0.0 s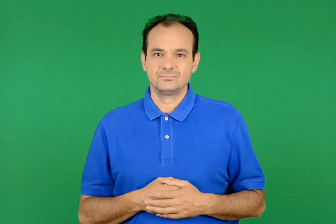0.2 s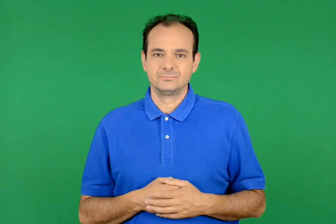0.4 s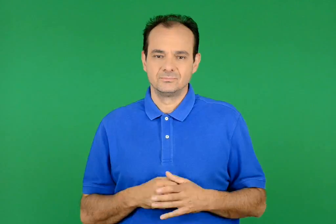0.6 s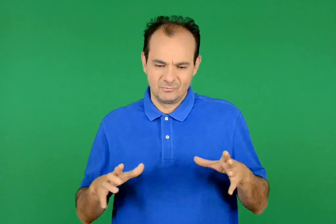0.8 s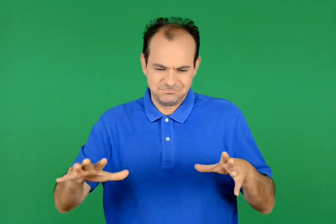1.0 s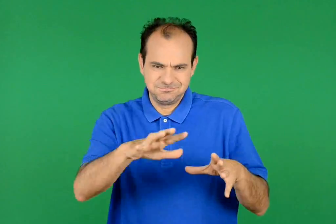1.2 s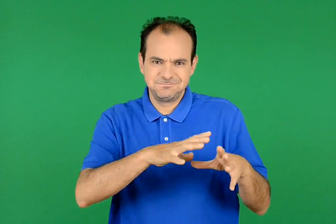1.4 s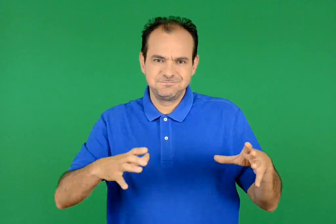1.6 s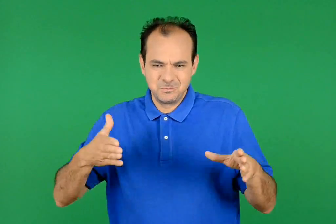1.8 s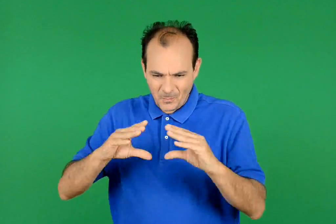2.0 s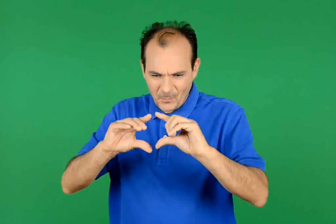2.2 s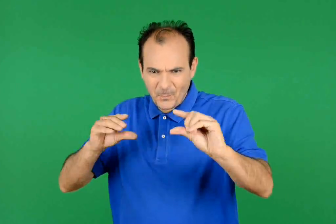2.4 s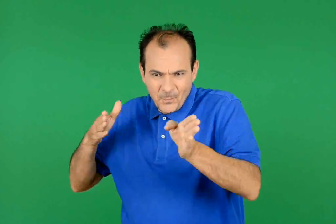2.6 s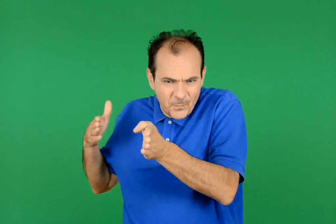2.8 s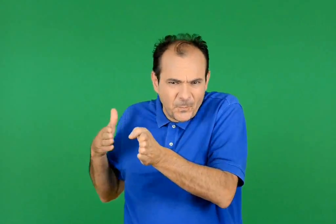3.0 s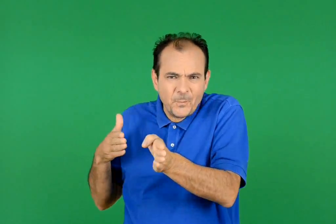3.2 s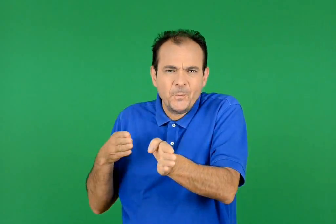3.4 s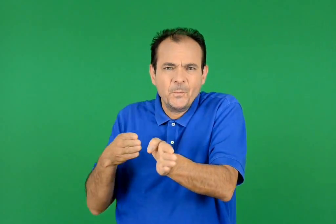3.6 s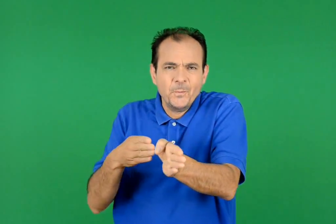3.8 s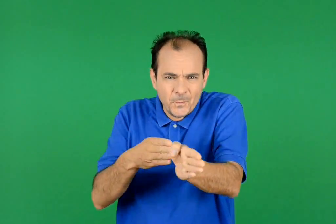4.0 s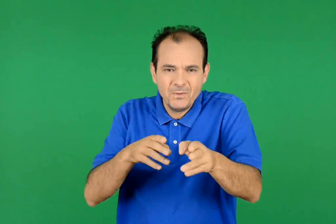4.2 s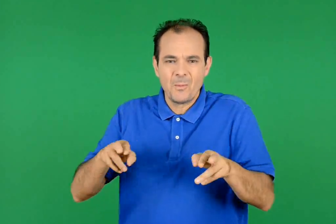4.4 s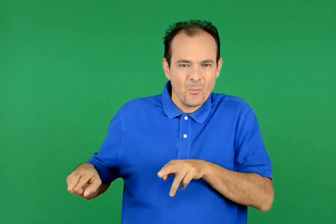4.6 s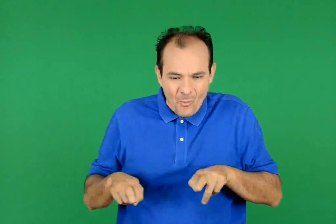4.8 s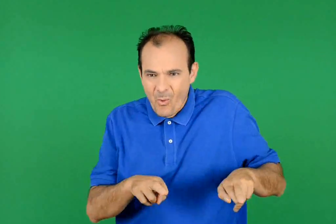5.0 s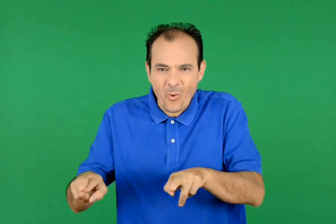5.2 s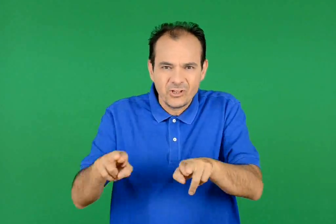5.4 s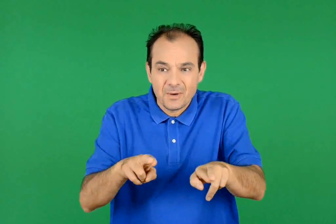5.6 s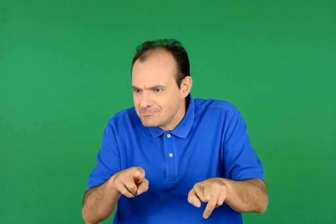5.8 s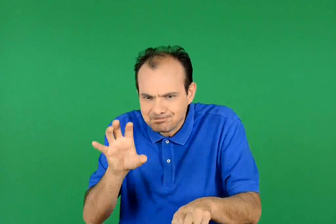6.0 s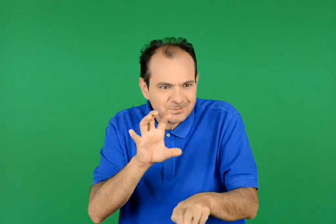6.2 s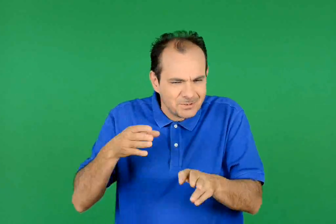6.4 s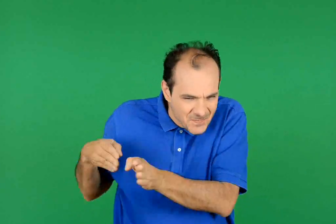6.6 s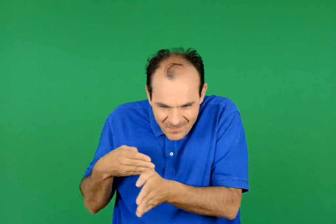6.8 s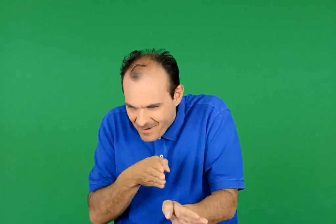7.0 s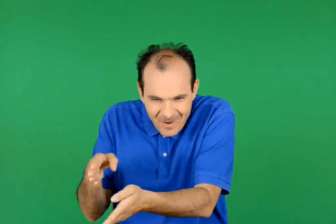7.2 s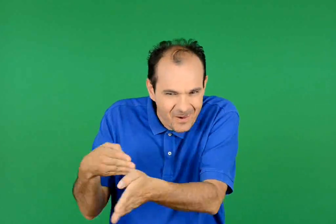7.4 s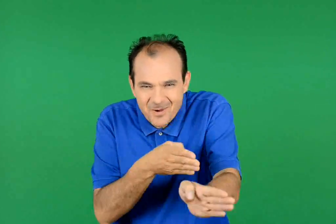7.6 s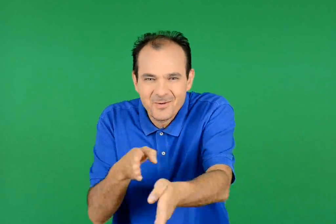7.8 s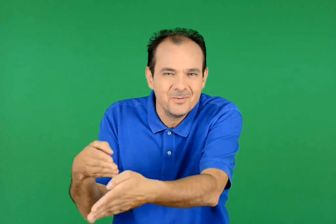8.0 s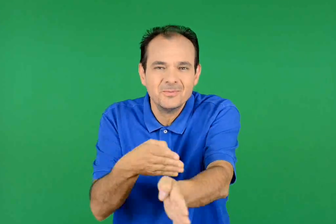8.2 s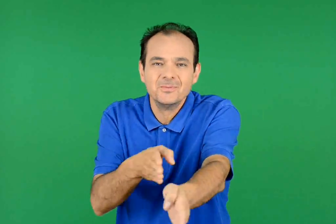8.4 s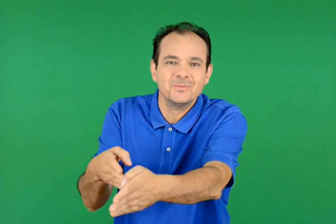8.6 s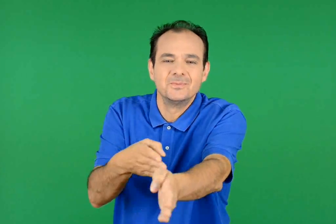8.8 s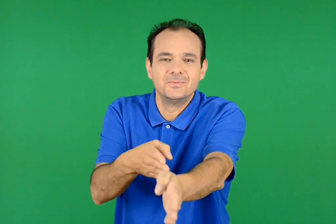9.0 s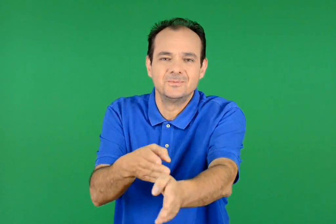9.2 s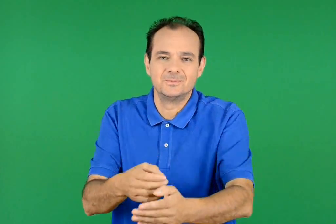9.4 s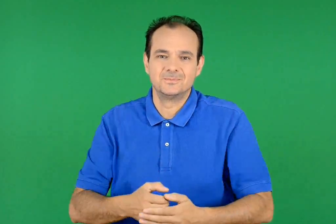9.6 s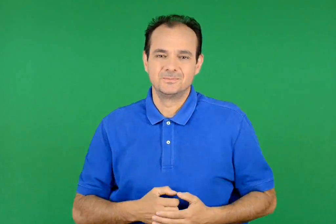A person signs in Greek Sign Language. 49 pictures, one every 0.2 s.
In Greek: τα κοπάδια τα χέλια που ψάχνουν τις πόρτες των ποταμιών ,
